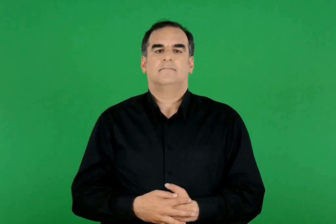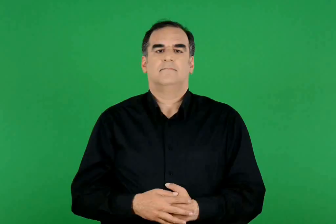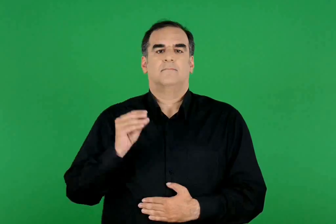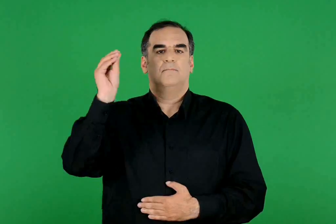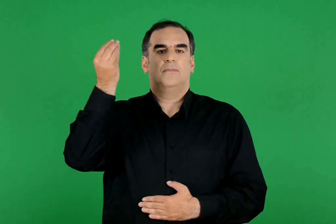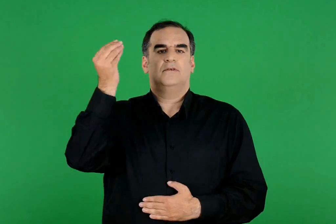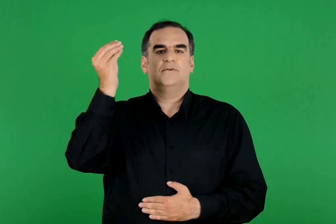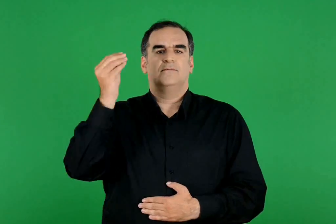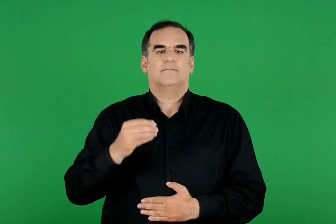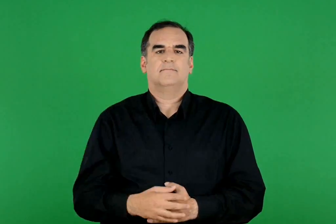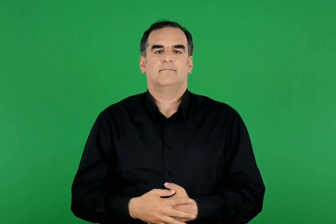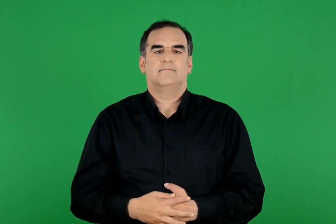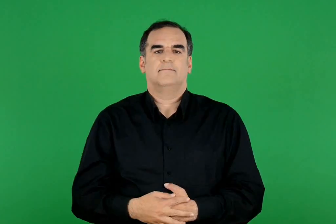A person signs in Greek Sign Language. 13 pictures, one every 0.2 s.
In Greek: πολιτισμός
